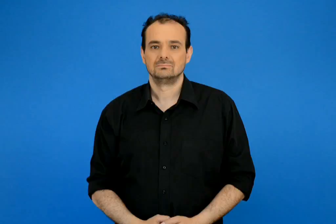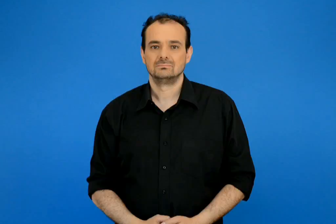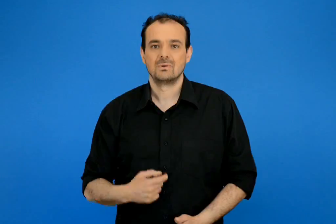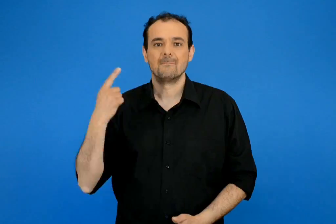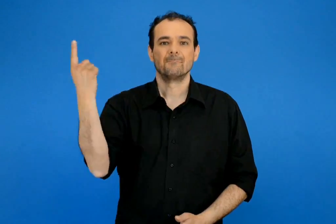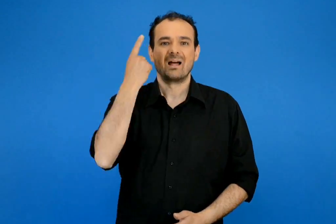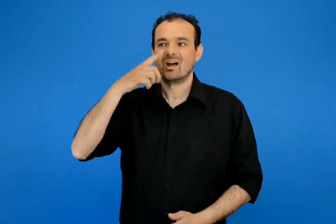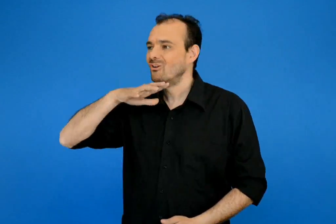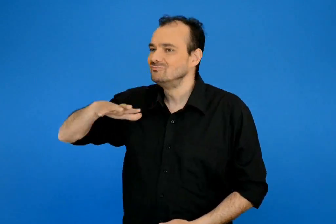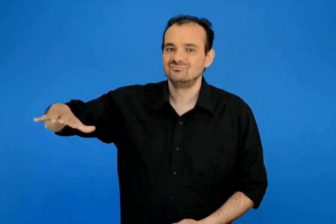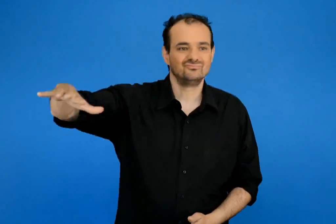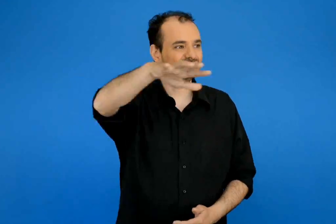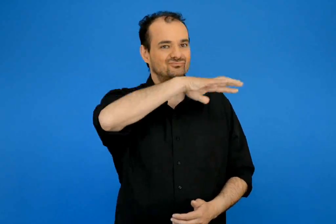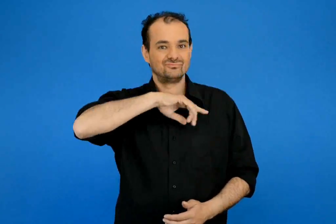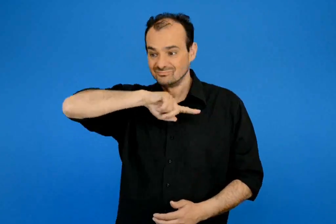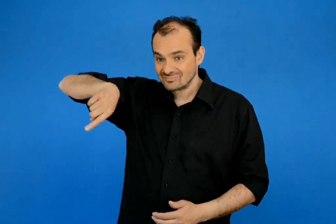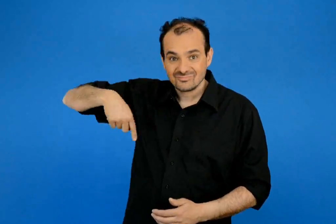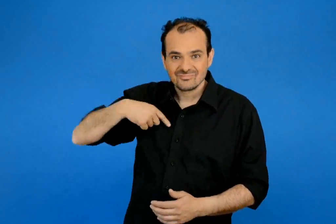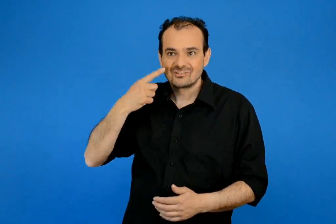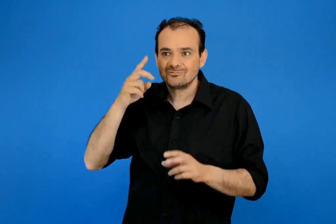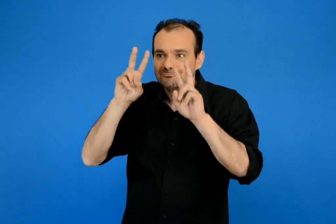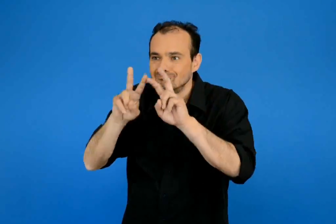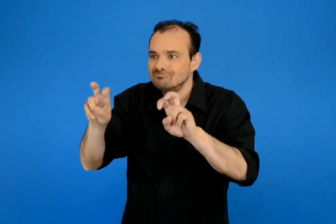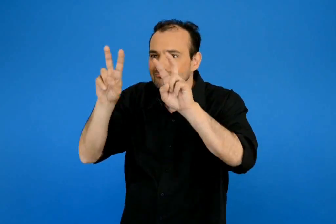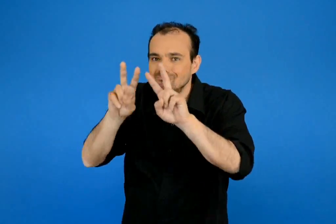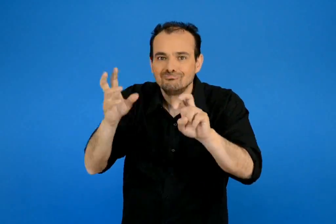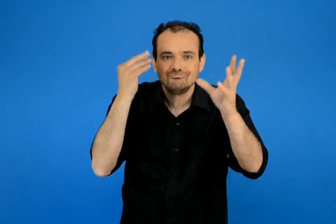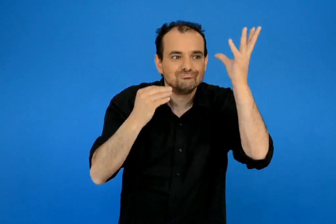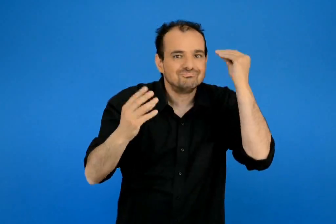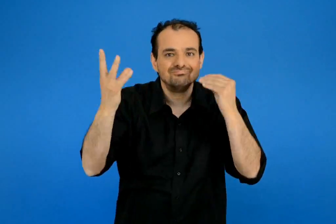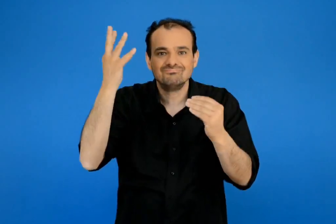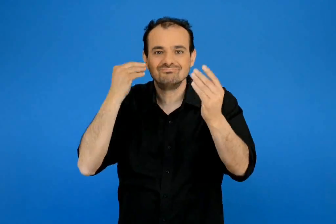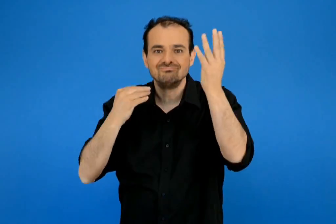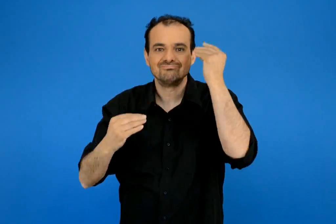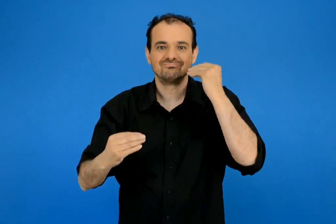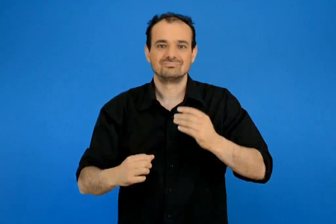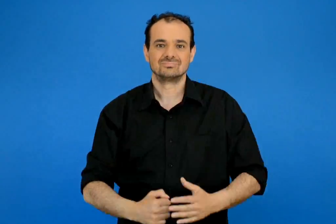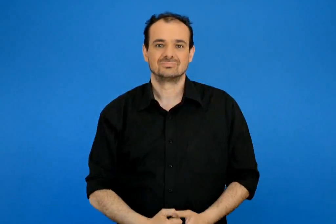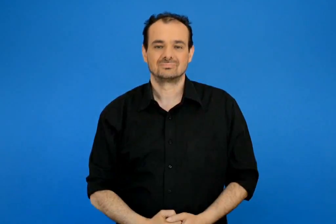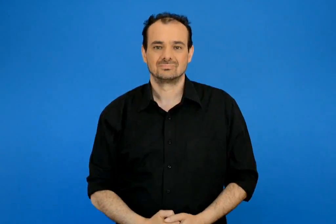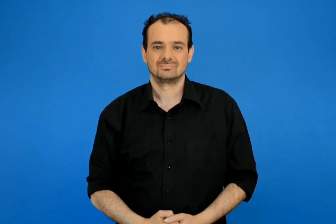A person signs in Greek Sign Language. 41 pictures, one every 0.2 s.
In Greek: παρατηρούμε το περιβάλλον μας
